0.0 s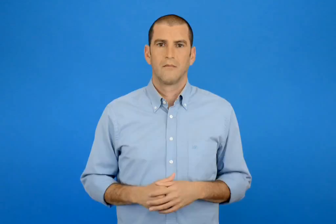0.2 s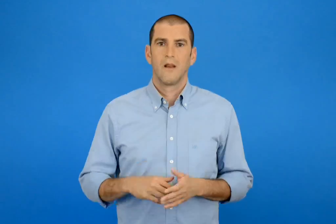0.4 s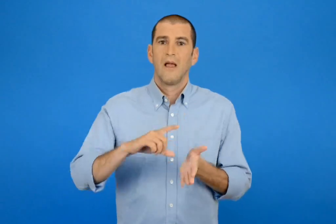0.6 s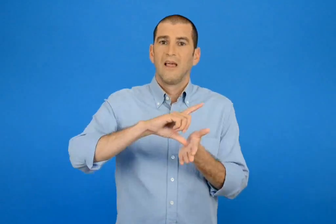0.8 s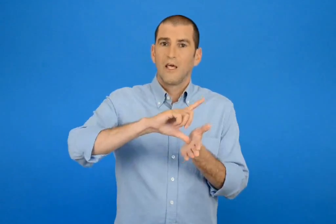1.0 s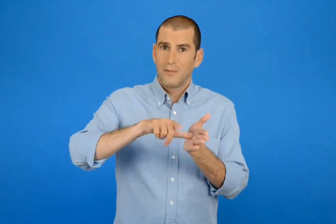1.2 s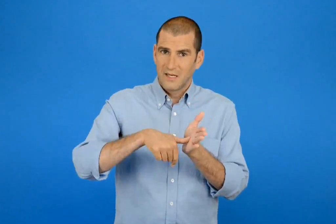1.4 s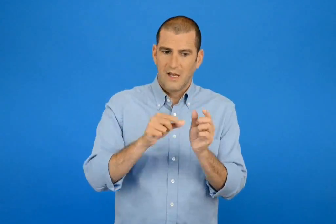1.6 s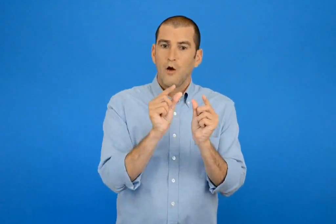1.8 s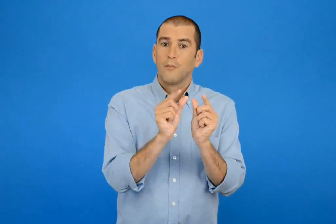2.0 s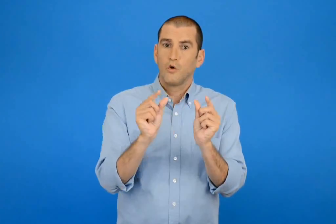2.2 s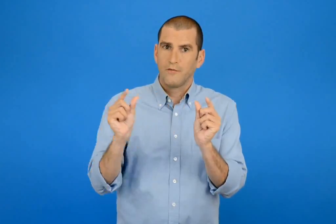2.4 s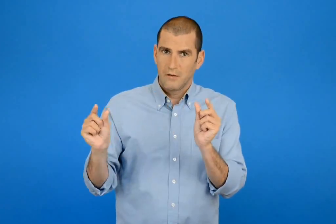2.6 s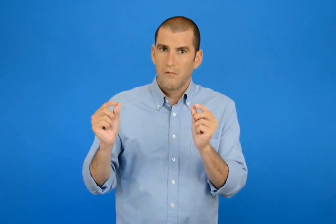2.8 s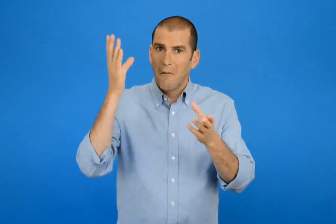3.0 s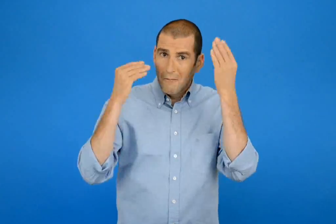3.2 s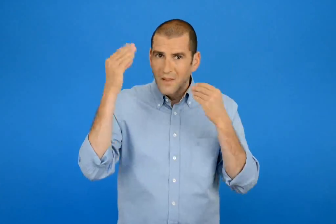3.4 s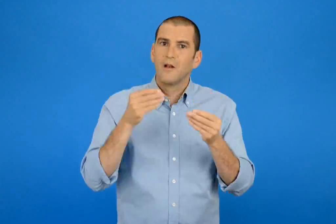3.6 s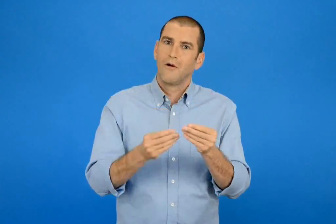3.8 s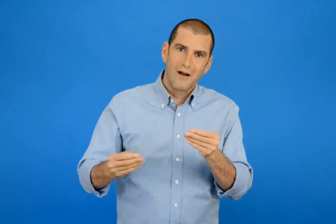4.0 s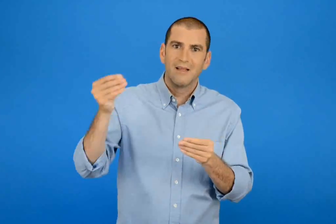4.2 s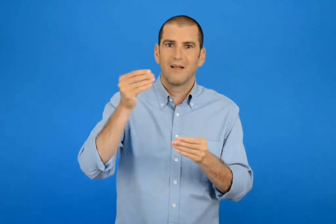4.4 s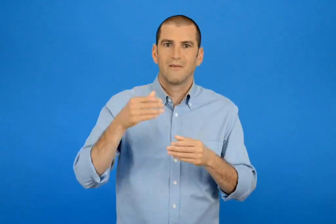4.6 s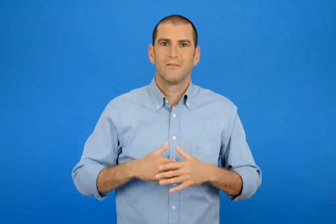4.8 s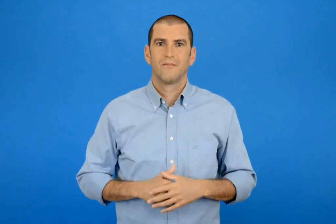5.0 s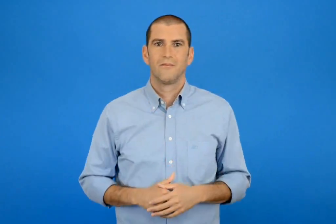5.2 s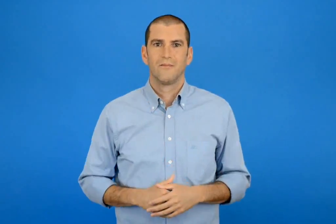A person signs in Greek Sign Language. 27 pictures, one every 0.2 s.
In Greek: γνωρίζω καλυτέρα τα γεωμετρικά μοτίβα
